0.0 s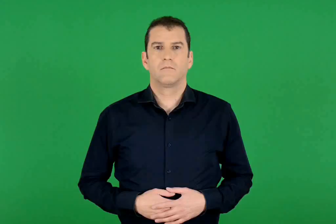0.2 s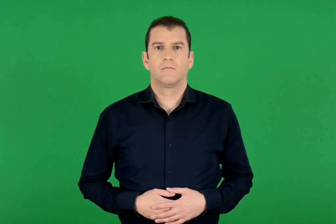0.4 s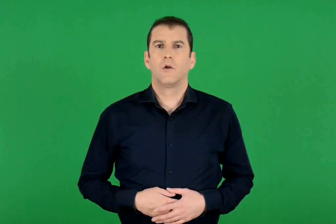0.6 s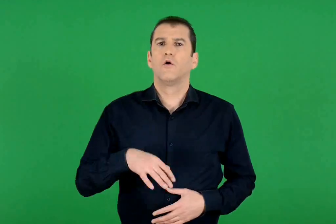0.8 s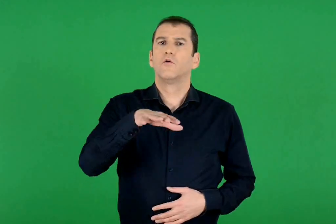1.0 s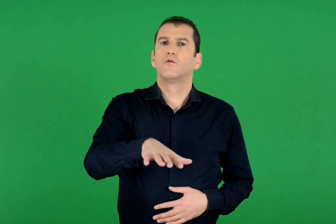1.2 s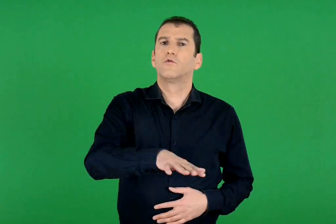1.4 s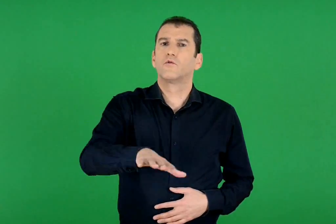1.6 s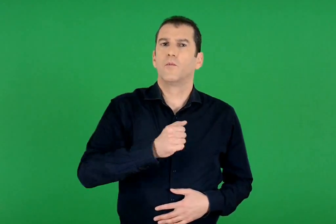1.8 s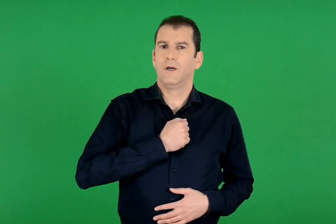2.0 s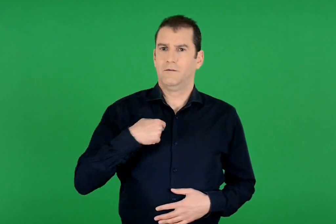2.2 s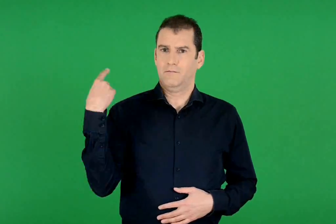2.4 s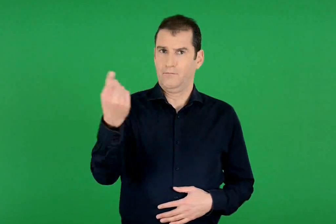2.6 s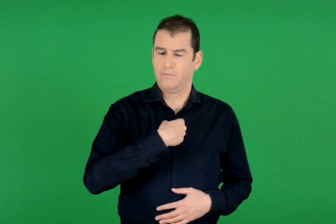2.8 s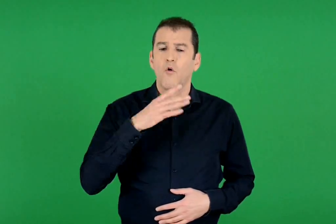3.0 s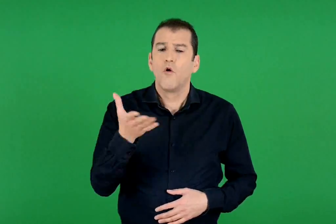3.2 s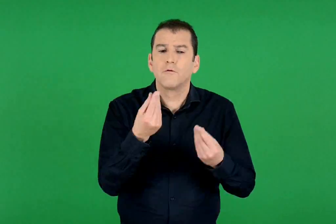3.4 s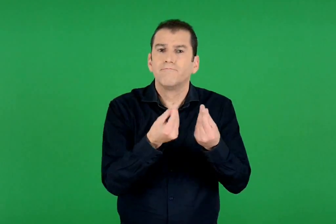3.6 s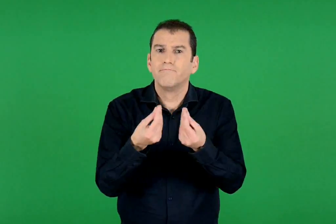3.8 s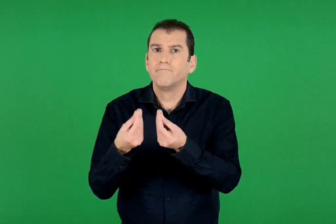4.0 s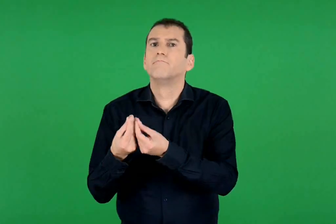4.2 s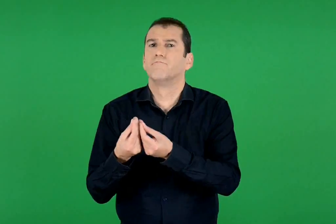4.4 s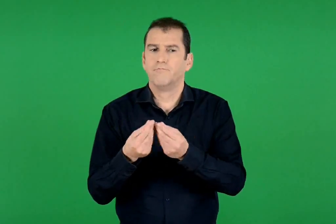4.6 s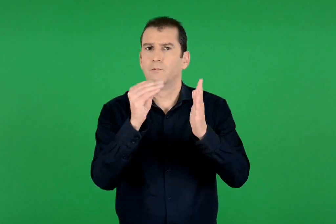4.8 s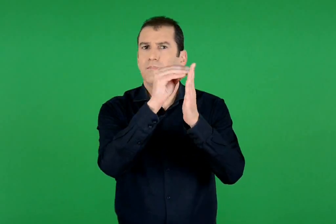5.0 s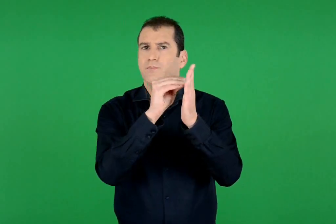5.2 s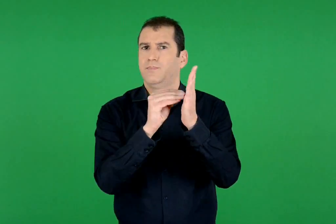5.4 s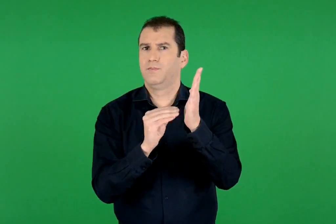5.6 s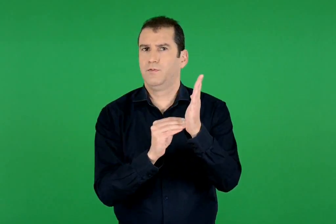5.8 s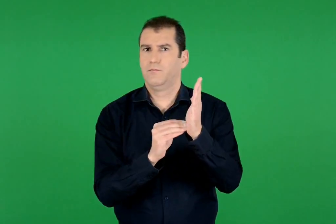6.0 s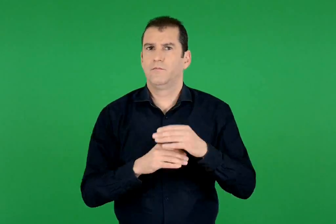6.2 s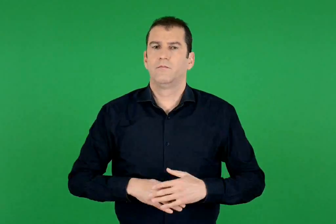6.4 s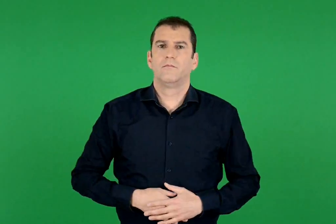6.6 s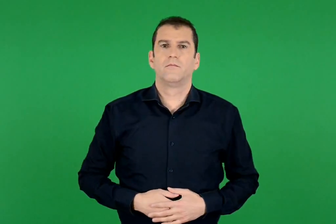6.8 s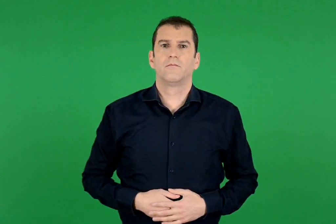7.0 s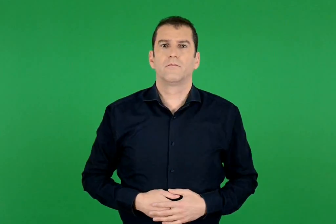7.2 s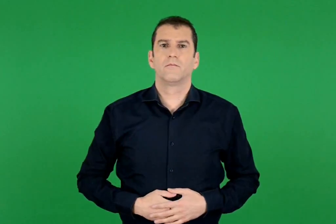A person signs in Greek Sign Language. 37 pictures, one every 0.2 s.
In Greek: * συμπληρώνουμε ό ,τι ταιριάζει στον τόπο μας:
